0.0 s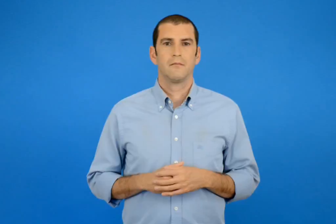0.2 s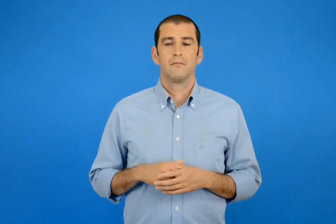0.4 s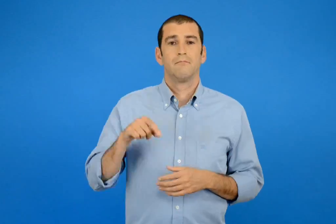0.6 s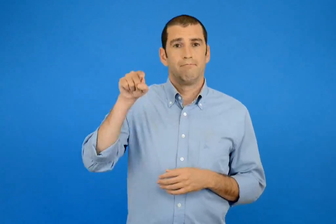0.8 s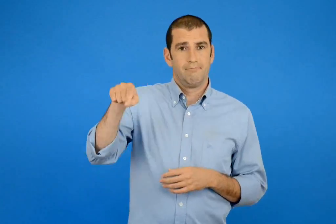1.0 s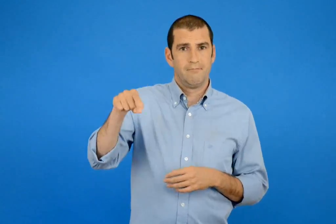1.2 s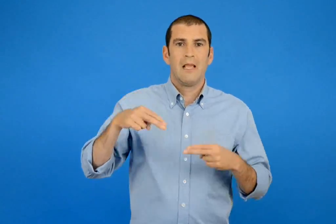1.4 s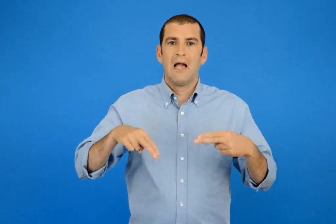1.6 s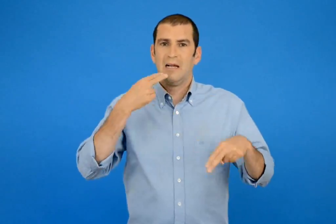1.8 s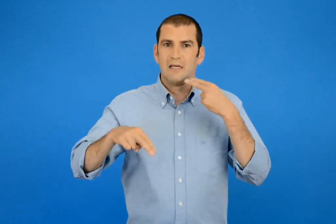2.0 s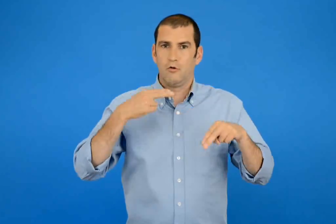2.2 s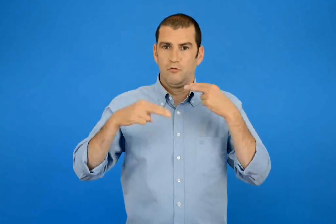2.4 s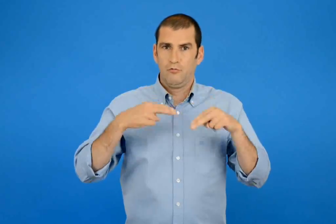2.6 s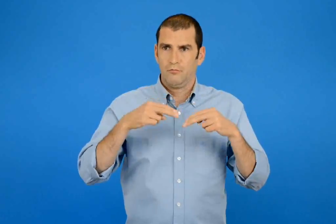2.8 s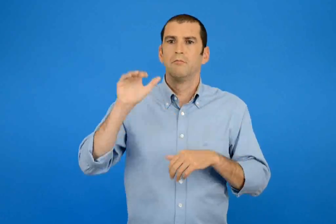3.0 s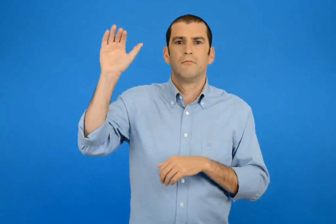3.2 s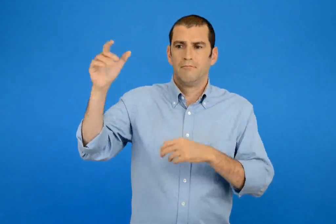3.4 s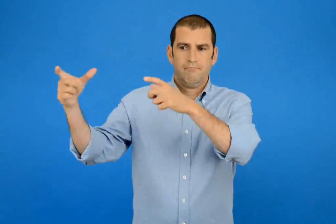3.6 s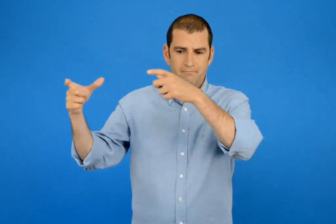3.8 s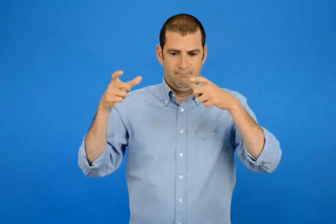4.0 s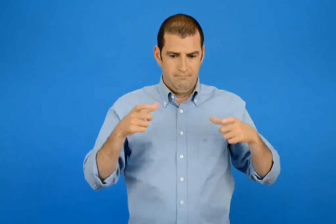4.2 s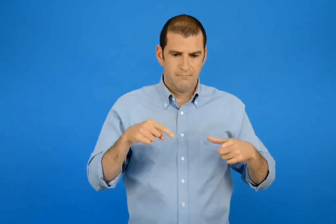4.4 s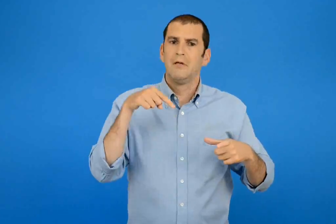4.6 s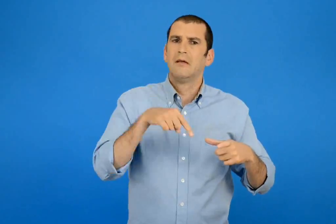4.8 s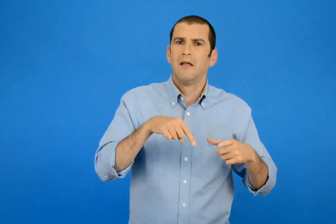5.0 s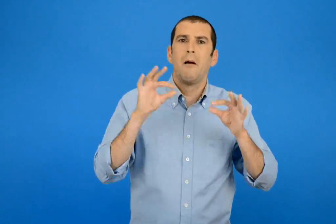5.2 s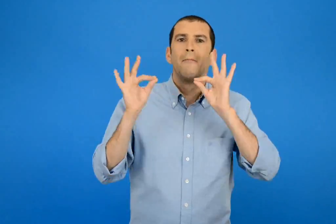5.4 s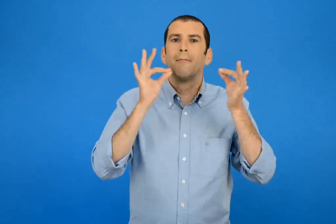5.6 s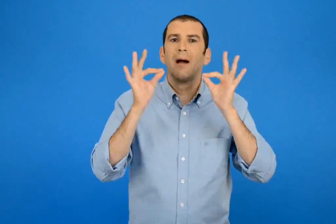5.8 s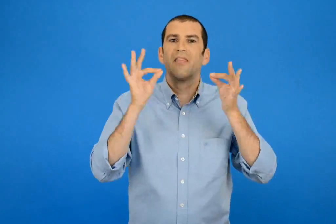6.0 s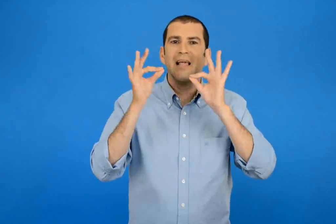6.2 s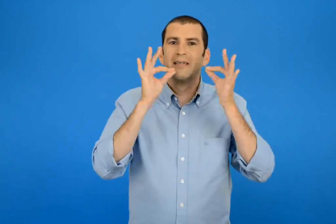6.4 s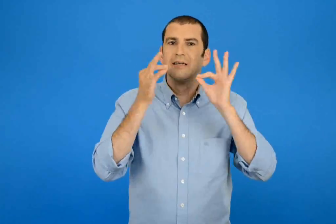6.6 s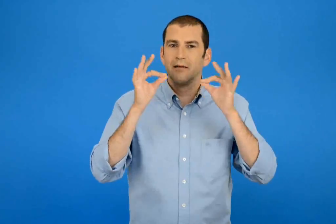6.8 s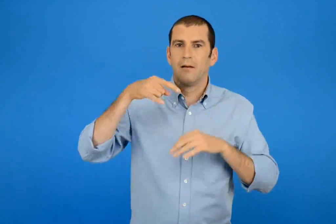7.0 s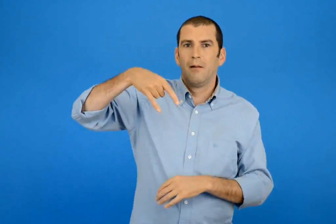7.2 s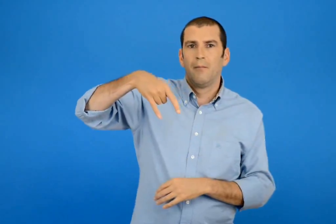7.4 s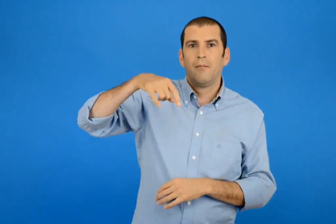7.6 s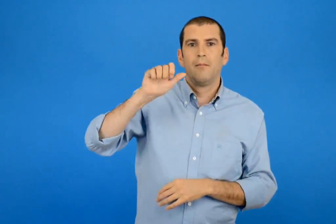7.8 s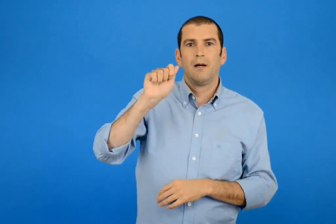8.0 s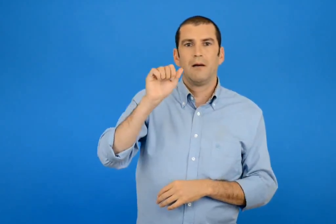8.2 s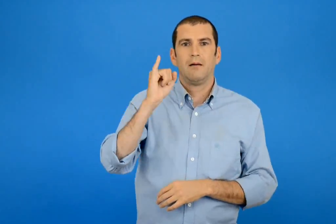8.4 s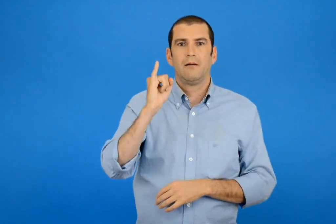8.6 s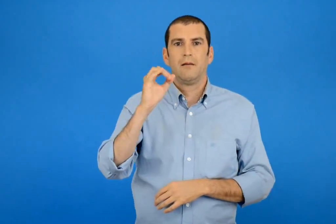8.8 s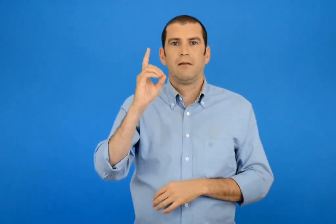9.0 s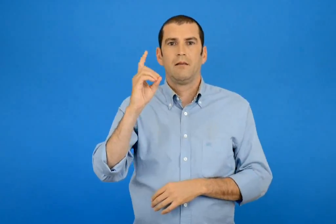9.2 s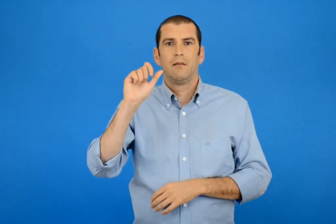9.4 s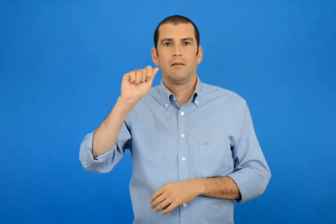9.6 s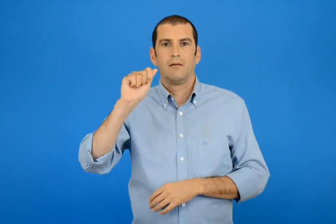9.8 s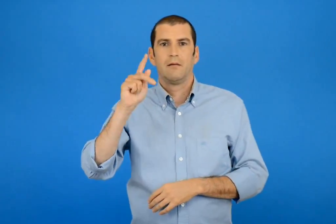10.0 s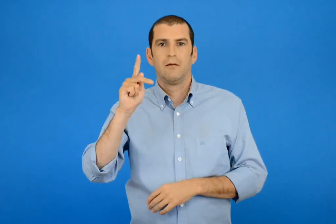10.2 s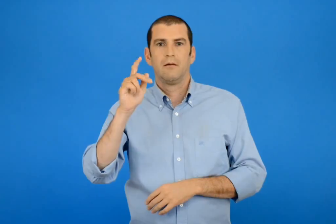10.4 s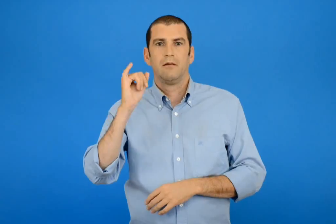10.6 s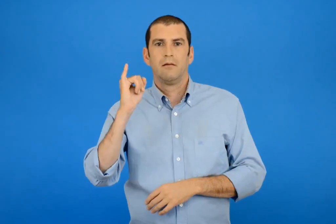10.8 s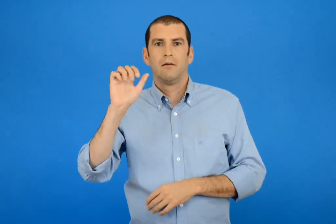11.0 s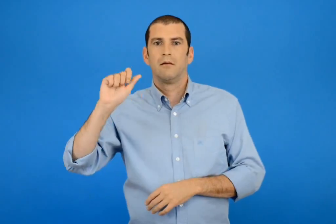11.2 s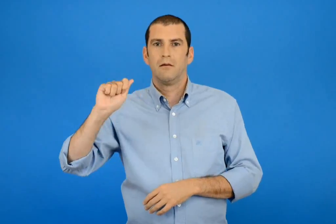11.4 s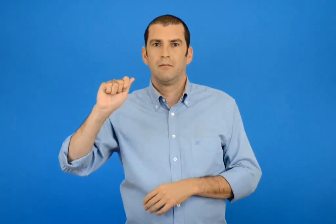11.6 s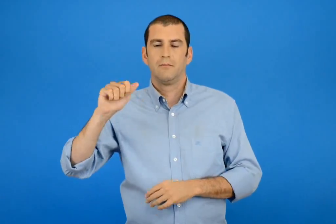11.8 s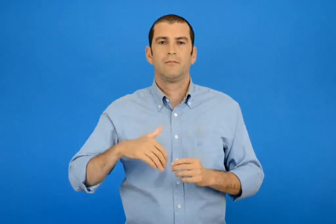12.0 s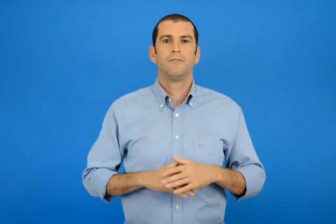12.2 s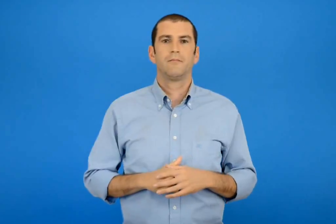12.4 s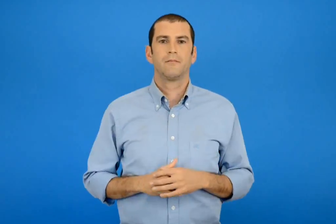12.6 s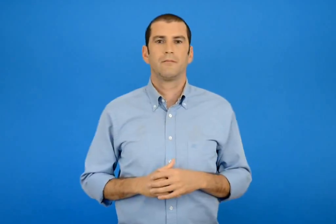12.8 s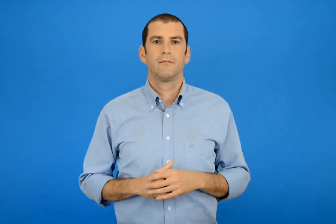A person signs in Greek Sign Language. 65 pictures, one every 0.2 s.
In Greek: στο εστιατόριο παραγγείλαμε παιδάκια
